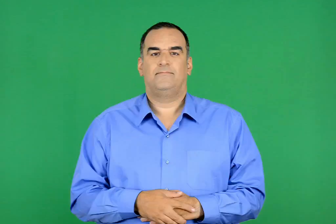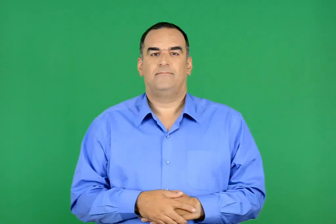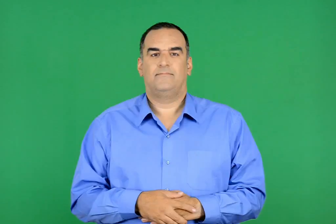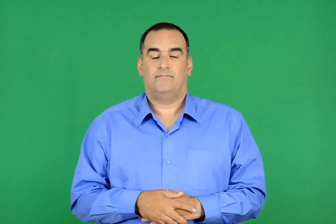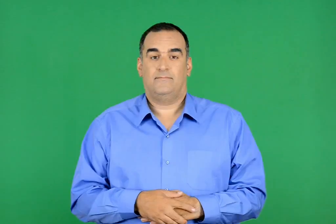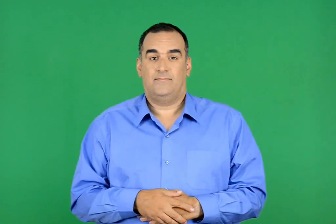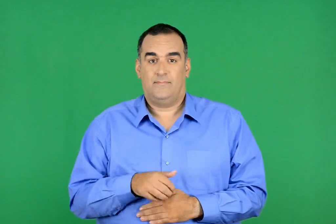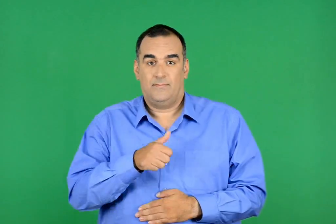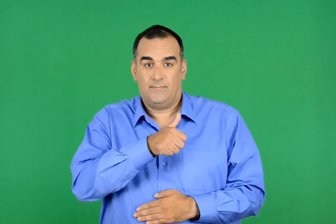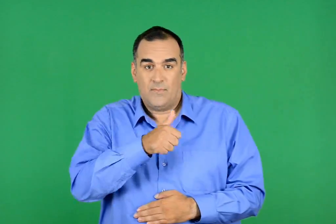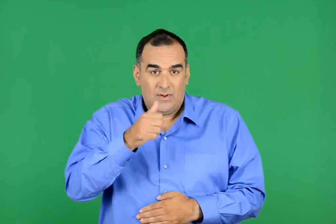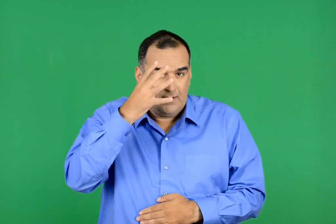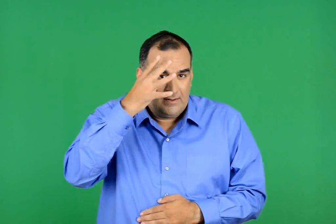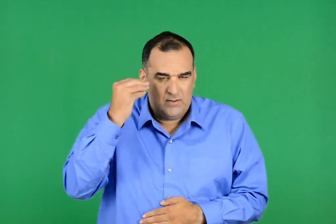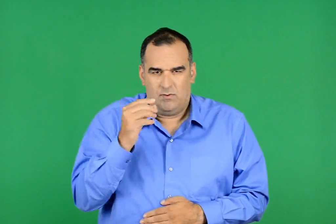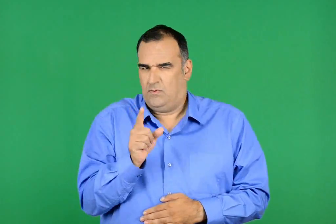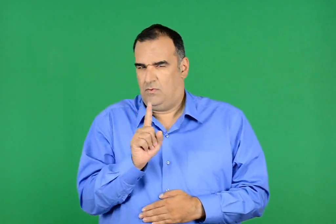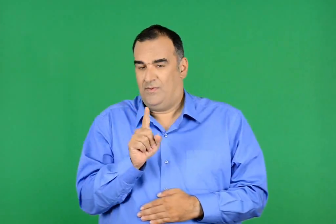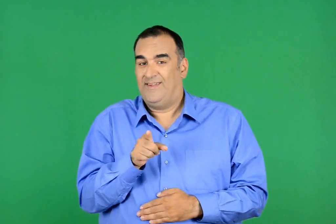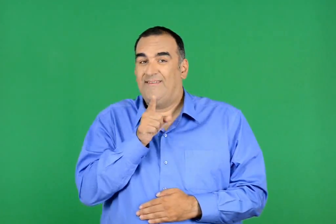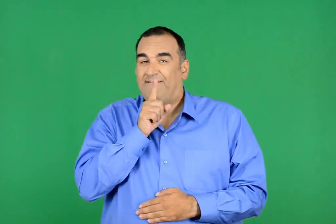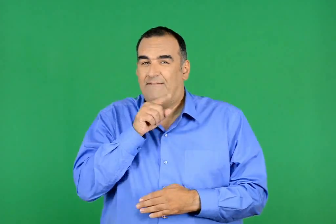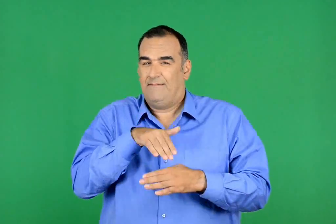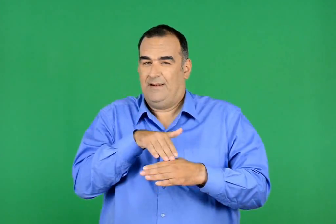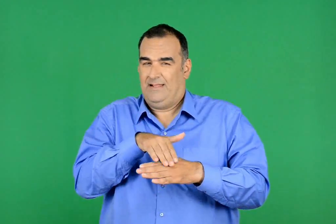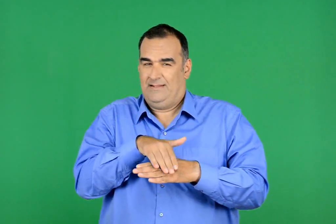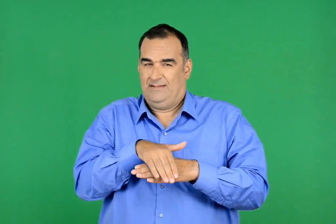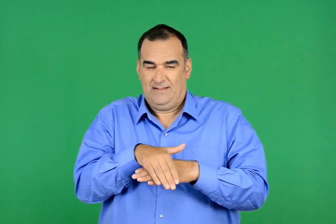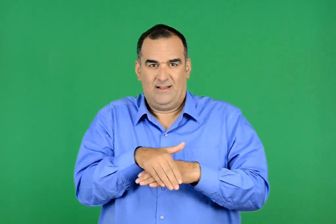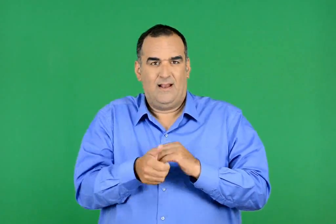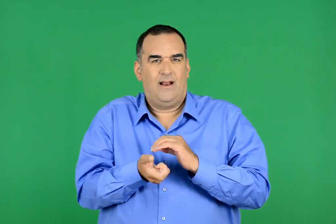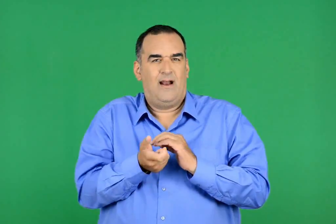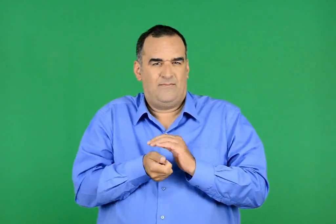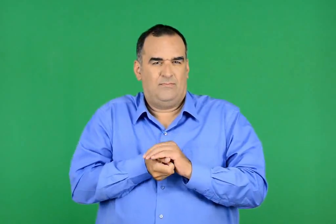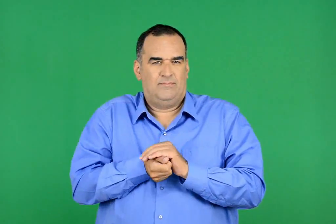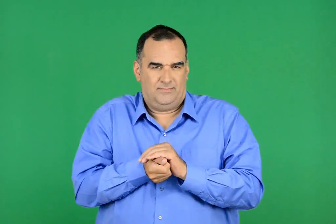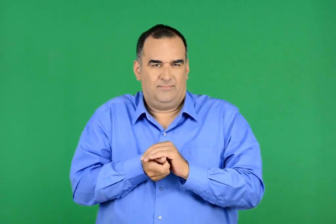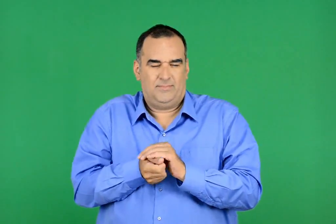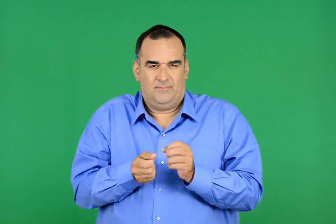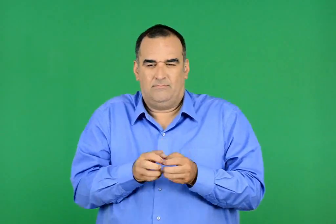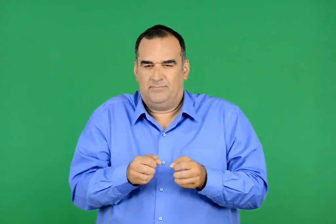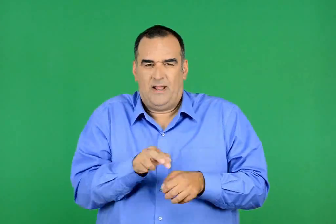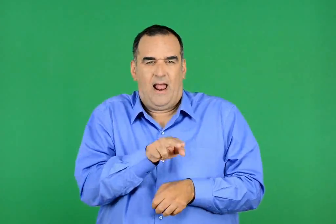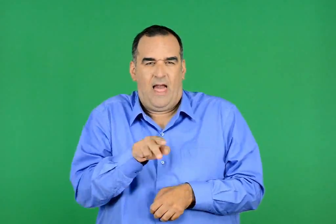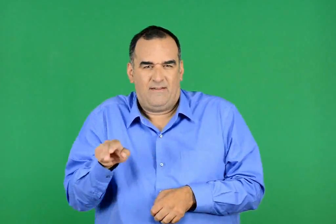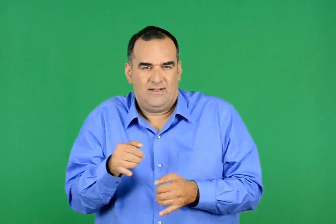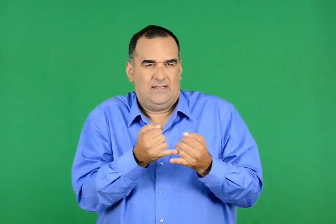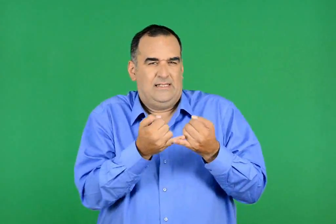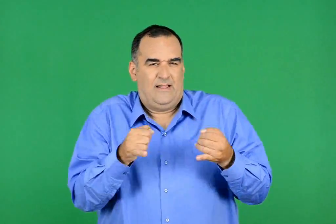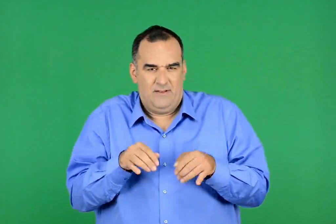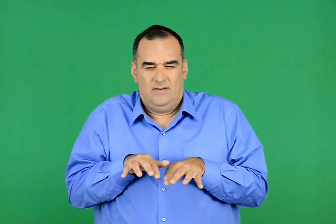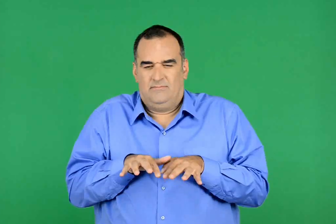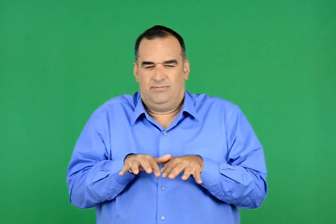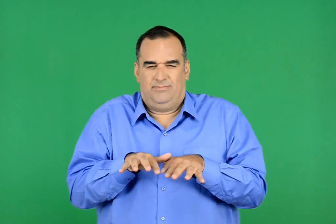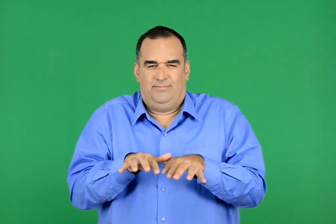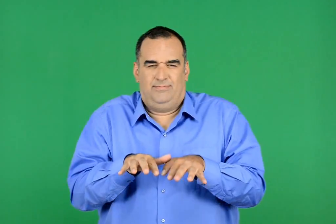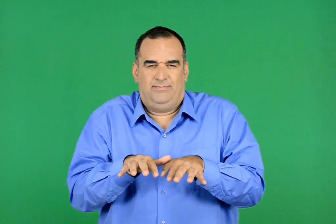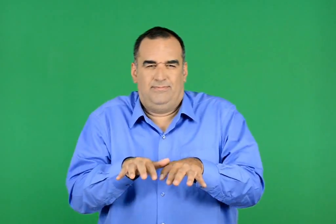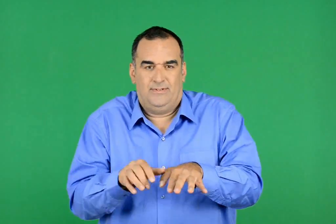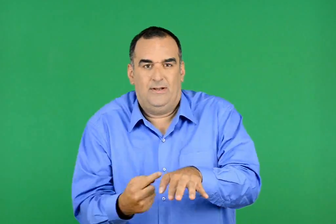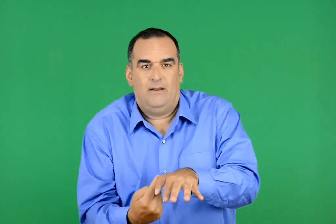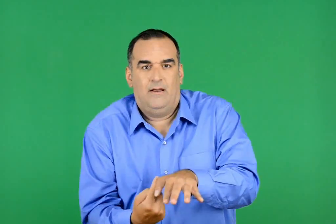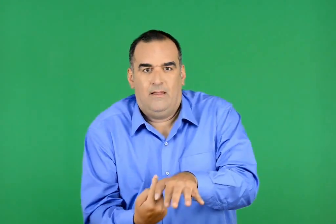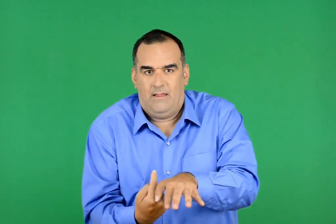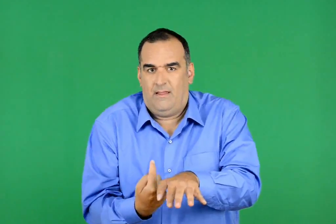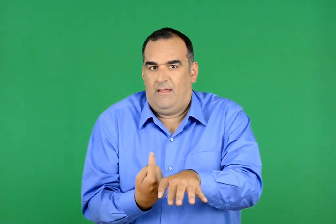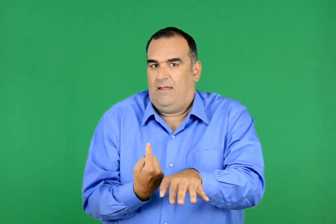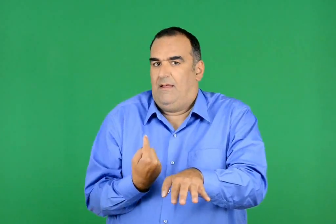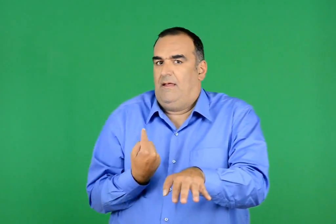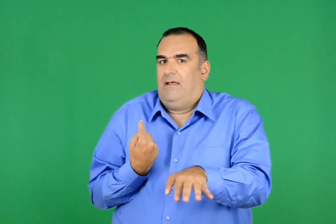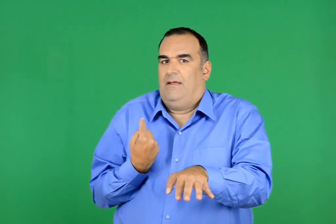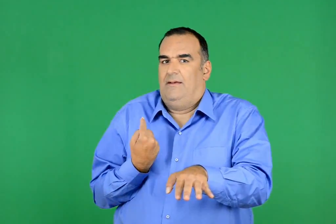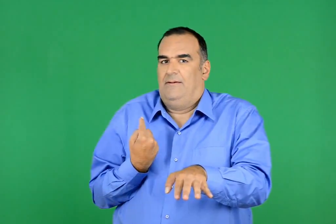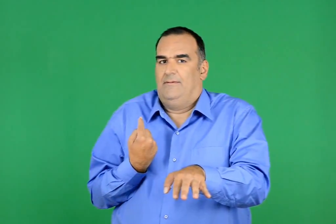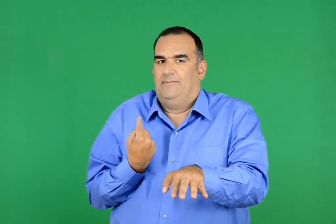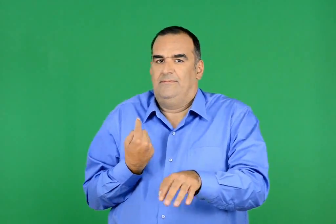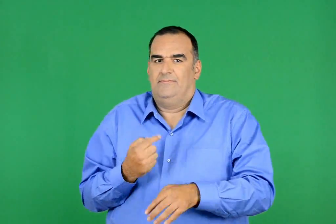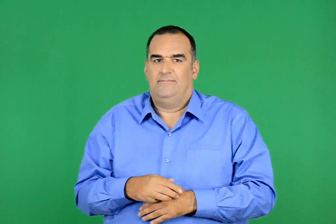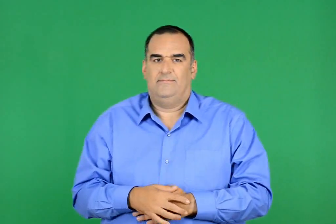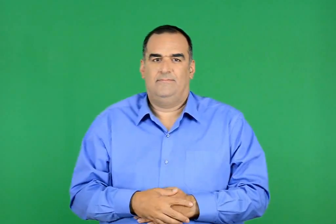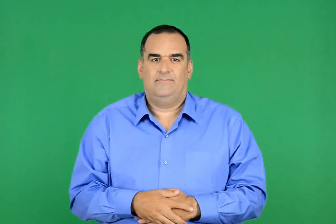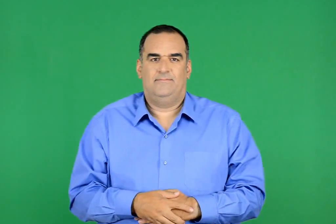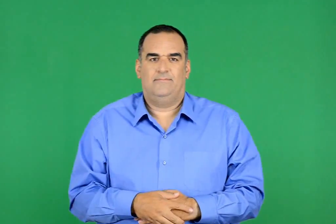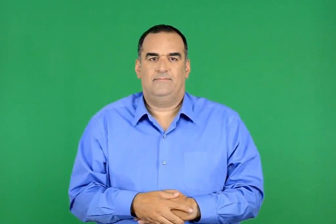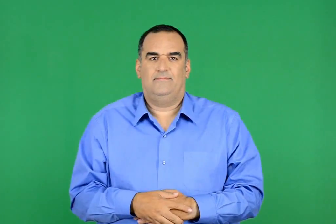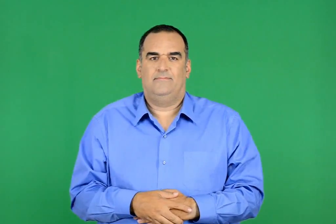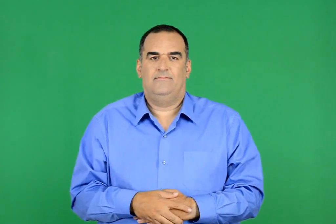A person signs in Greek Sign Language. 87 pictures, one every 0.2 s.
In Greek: και να ήταν µόνο αυτό αντί να πάρει το δρόμο ευθύς για τη θάλασσα , όπως έκαναν τα αδέλφια και τα πρώτα της ξαδέλφια που βγήκαν κι εκείνα την ίδια νύχτα από το αυγό , τράβηξε ακριβώς στην αντίθετη κατεύθυνση
